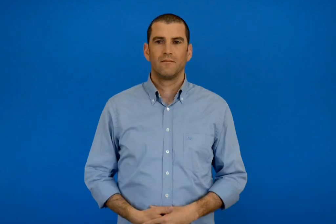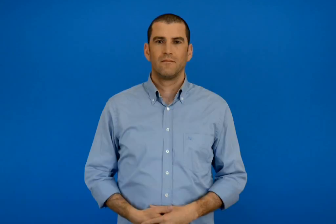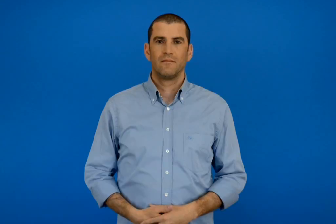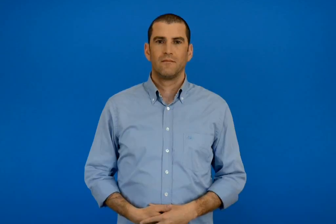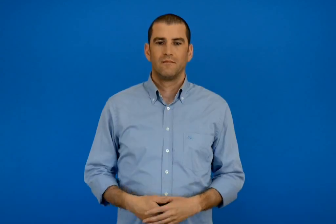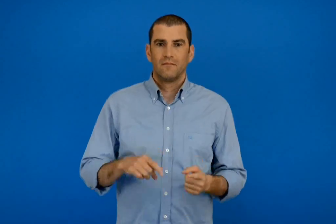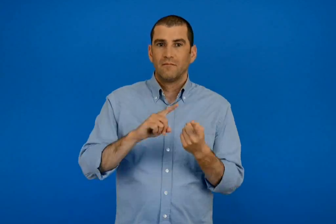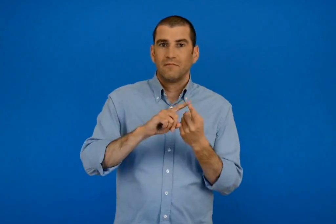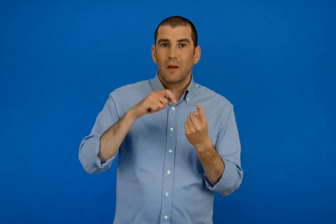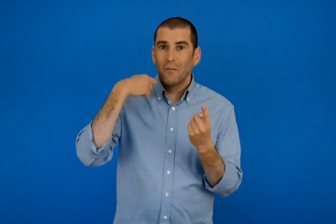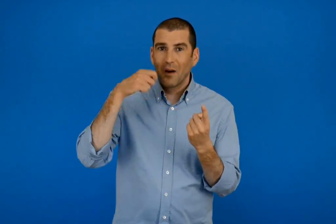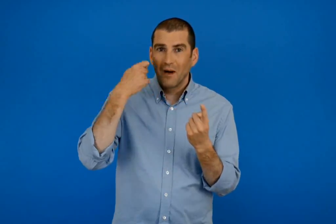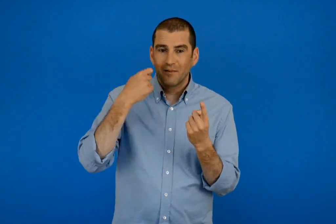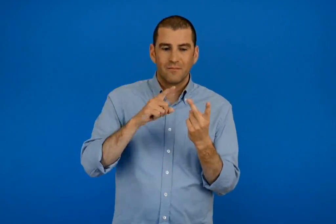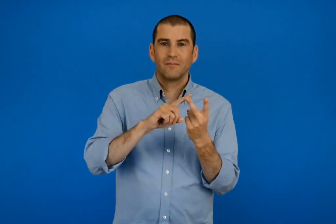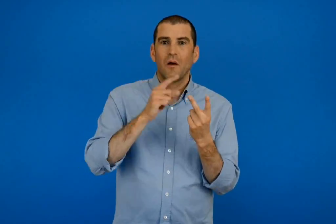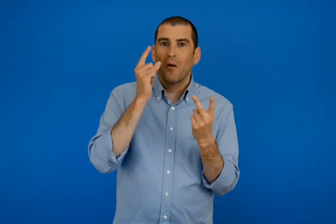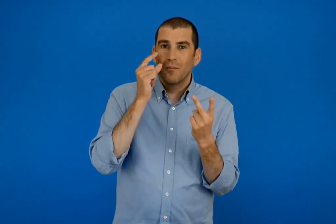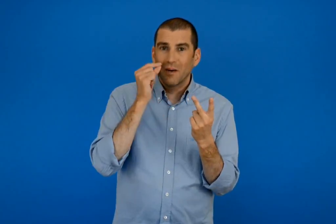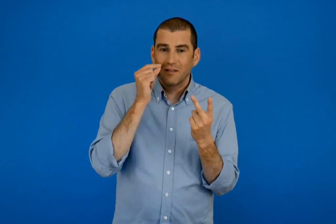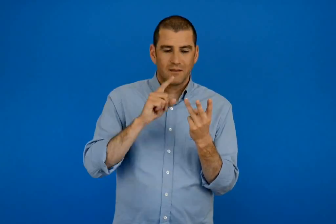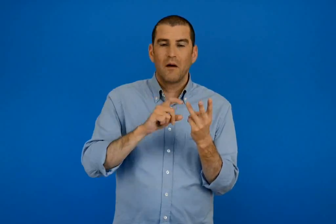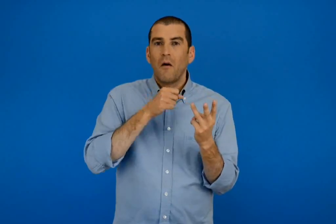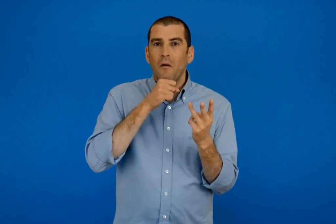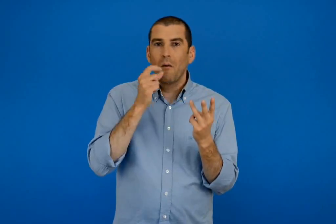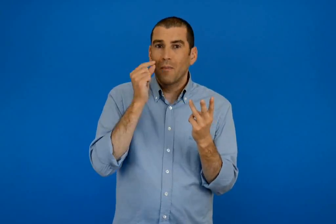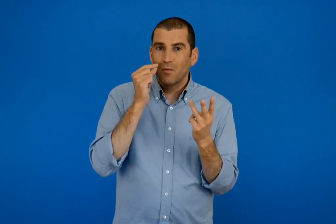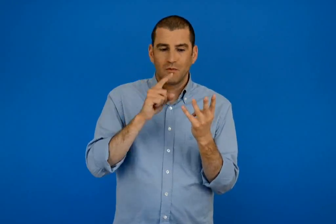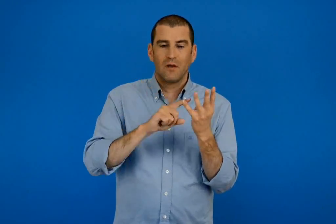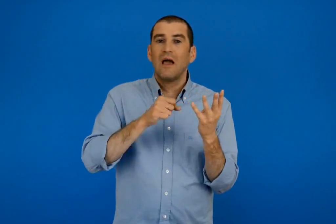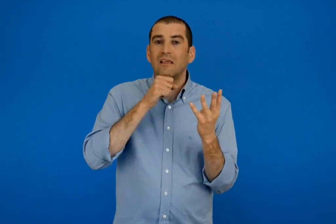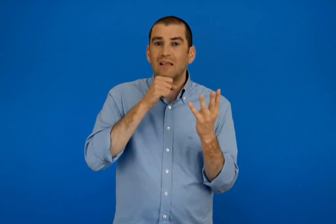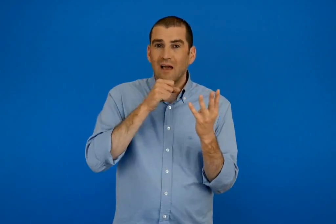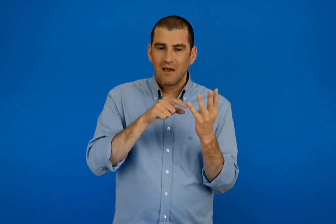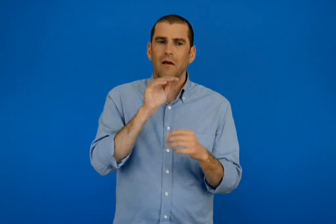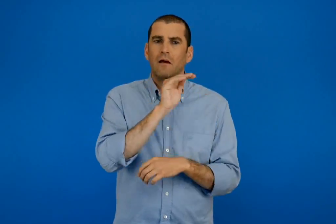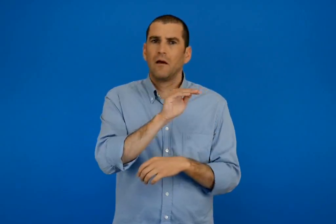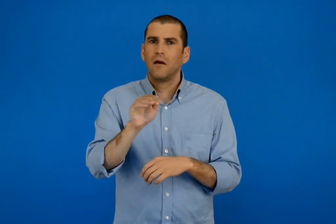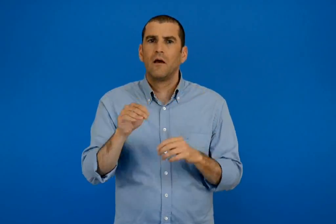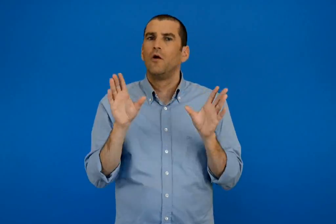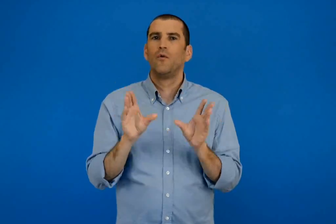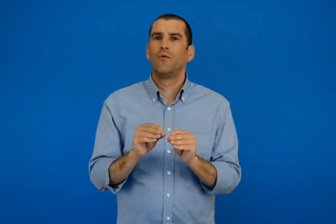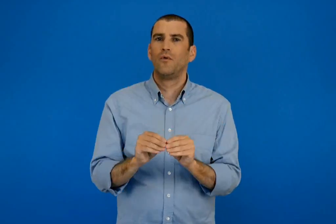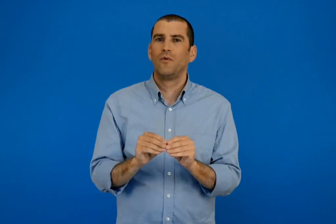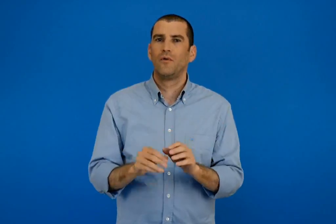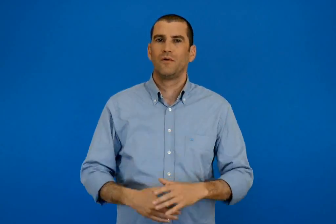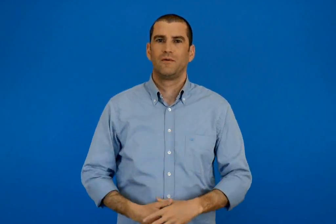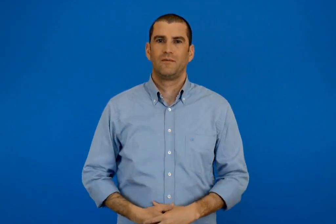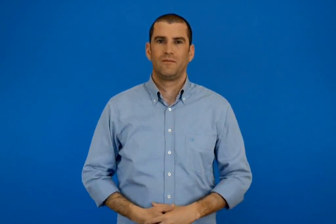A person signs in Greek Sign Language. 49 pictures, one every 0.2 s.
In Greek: ρώτησε τη μαμά τον μπαμπά τον παππού τη γιαγιά για
